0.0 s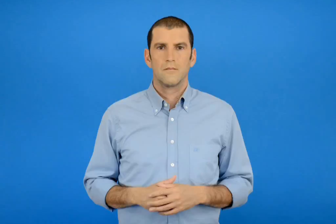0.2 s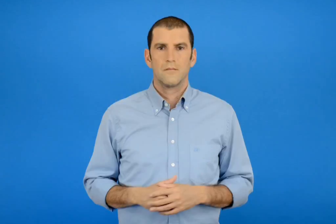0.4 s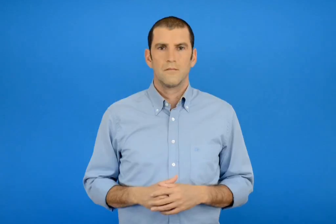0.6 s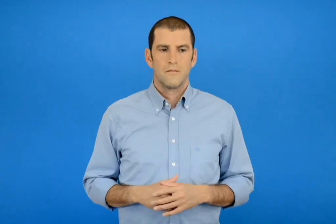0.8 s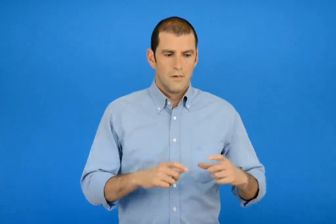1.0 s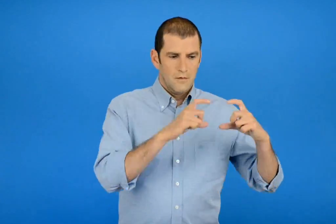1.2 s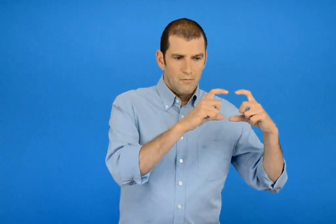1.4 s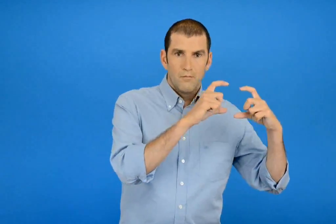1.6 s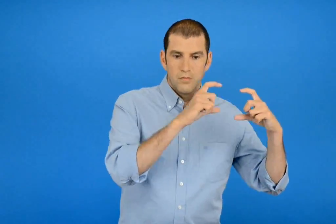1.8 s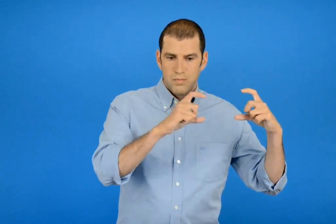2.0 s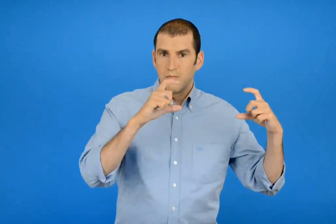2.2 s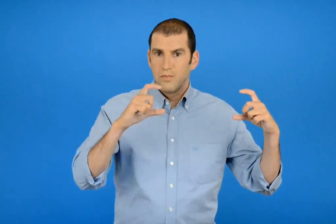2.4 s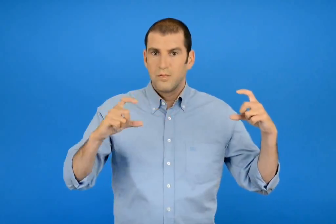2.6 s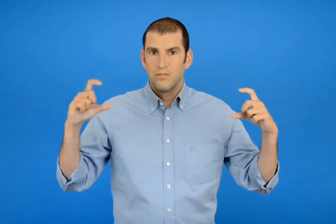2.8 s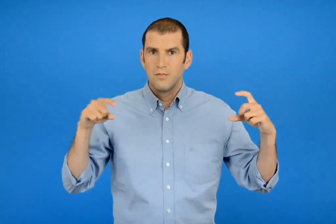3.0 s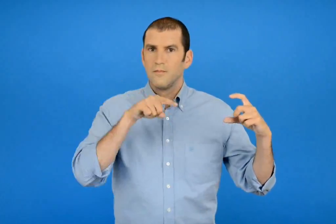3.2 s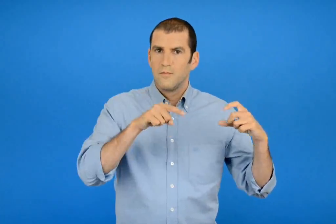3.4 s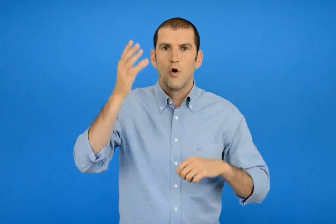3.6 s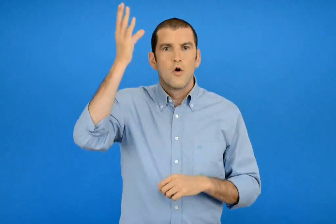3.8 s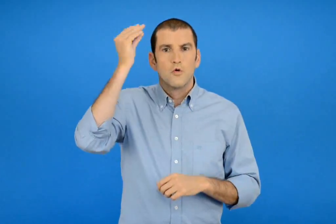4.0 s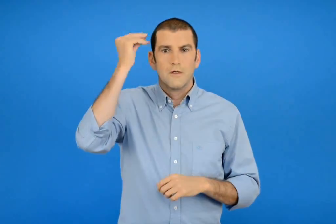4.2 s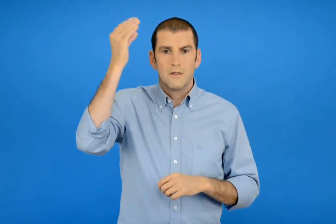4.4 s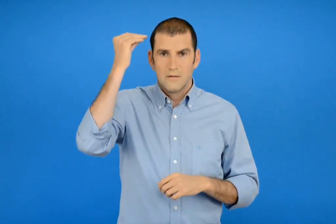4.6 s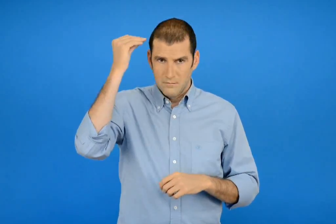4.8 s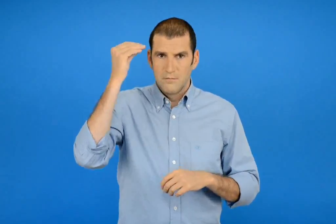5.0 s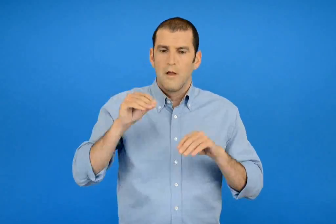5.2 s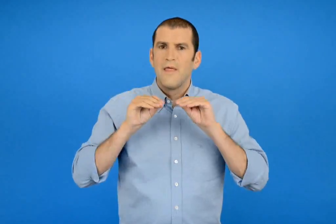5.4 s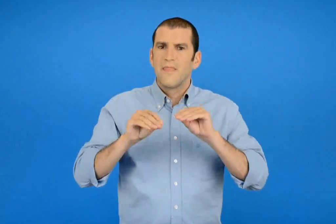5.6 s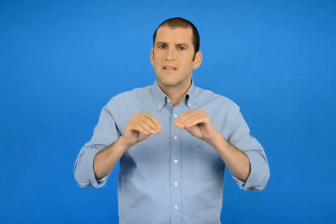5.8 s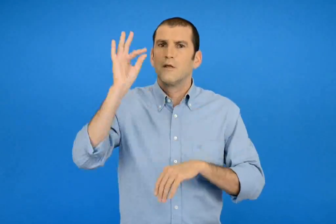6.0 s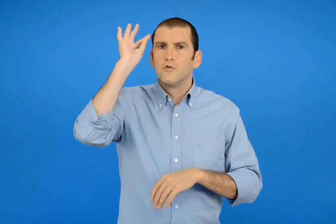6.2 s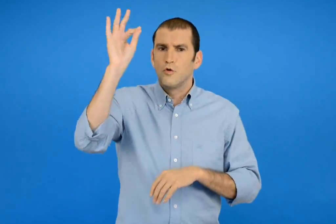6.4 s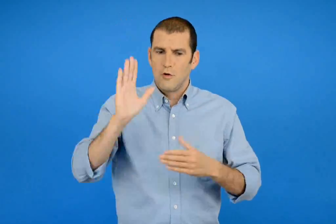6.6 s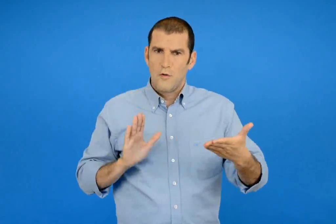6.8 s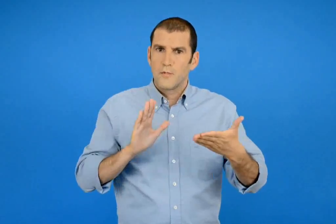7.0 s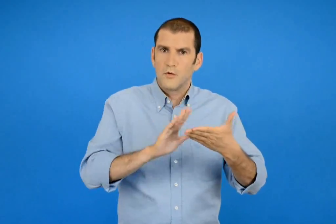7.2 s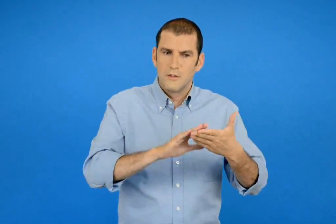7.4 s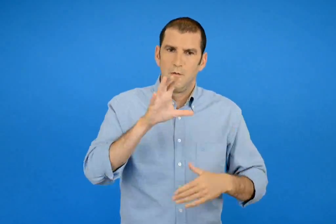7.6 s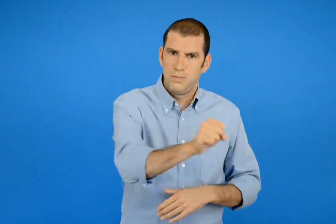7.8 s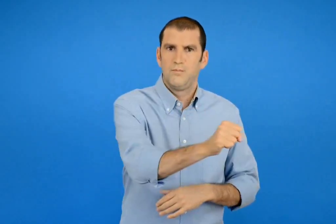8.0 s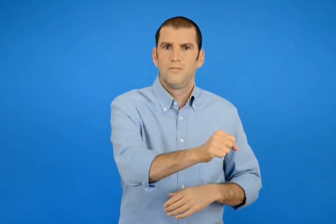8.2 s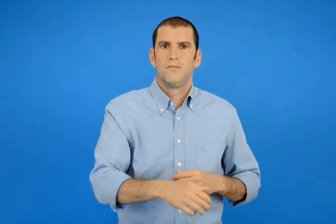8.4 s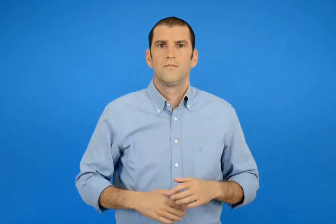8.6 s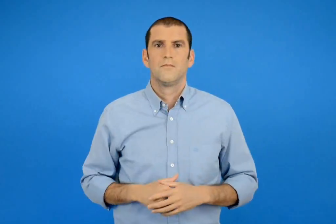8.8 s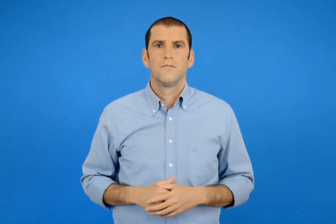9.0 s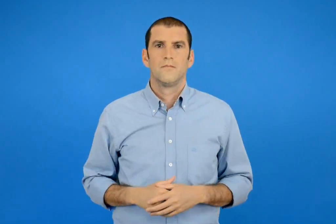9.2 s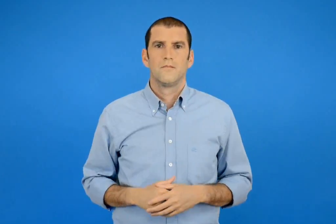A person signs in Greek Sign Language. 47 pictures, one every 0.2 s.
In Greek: γνωστικές περιοχές μέσα από τις οποίες προσεγγίζονται οι διδακτικοί στόχοι
